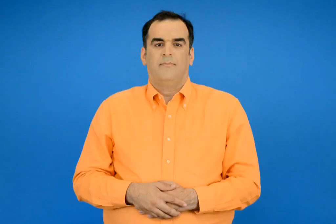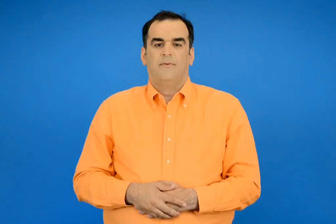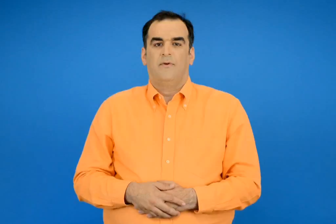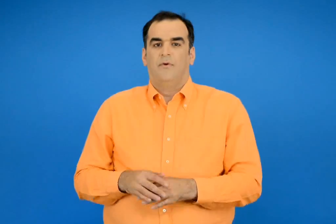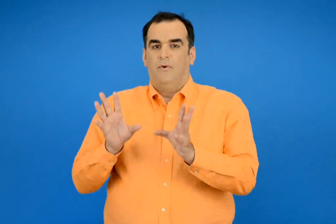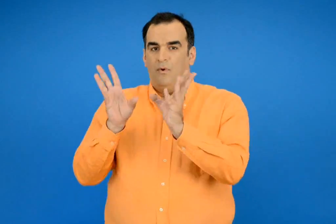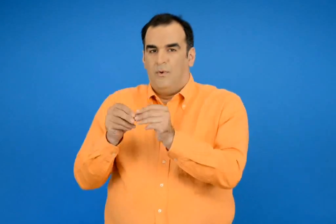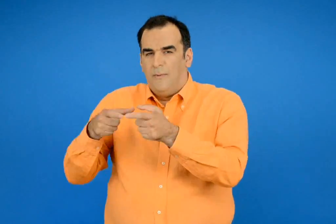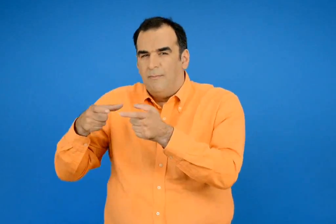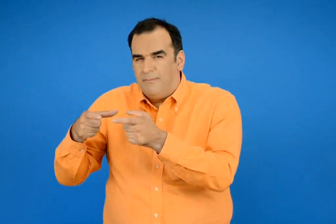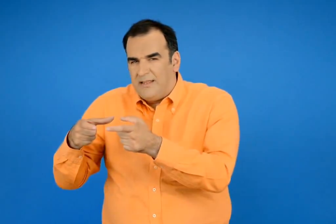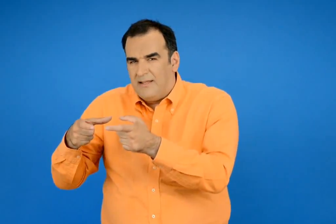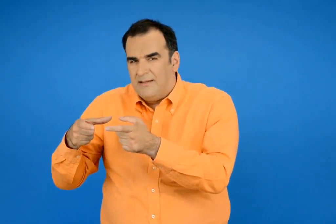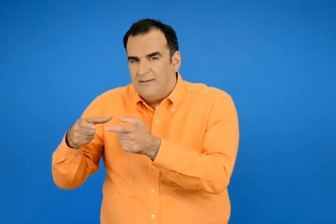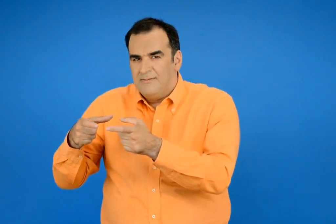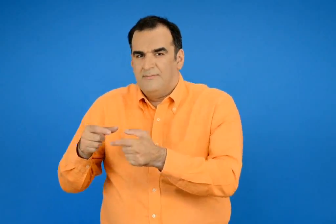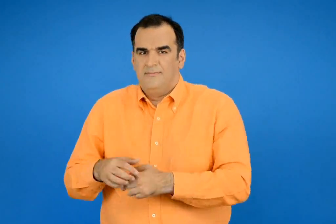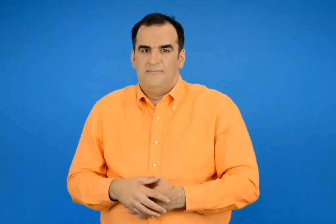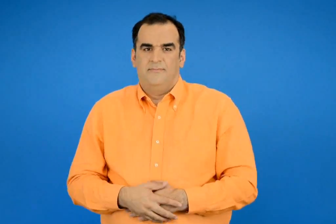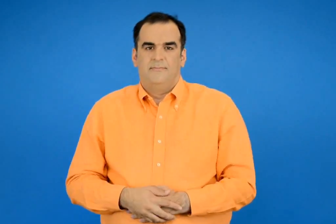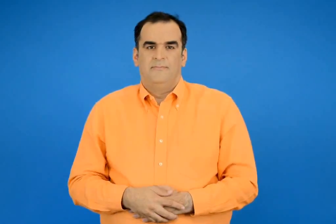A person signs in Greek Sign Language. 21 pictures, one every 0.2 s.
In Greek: για το πιατάκι ;
